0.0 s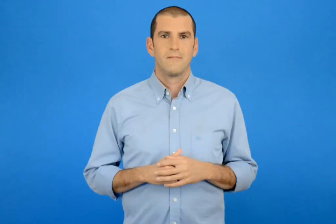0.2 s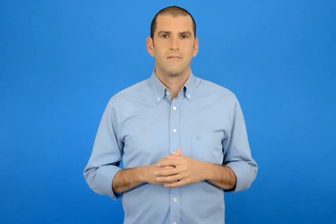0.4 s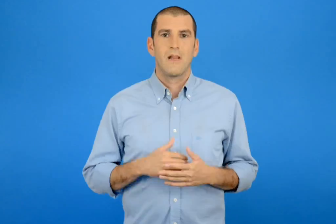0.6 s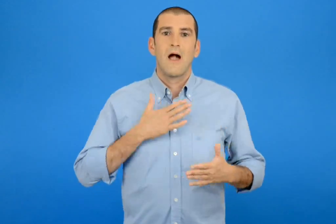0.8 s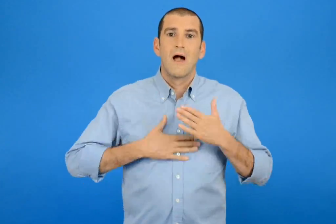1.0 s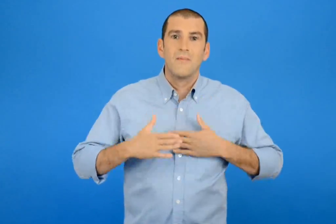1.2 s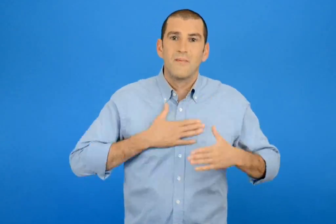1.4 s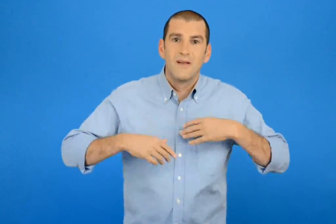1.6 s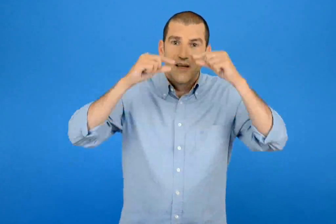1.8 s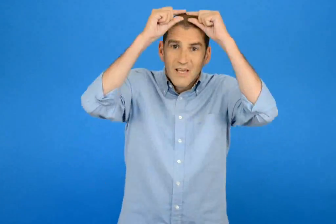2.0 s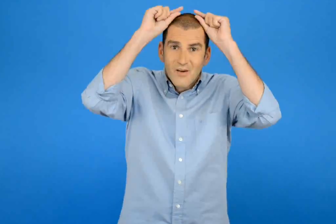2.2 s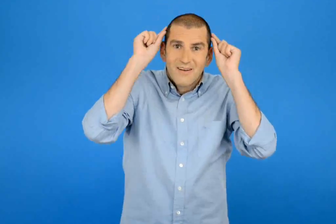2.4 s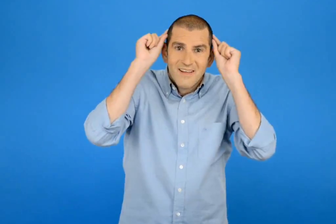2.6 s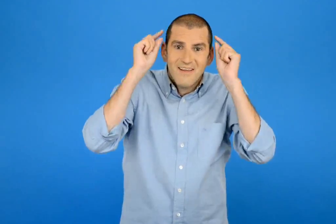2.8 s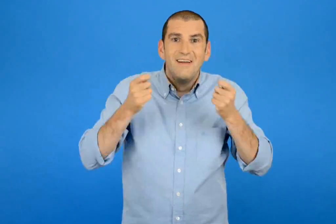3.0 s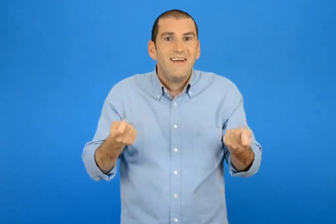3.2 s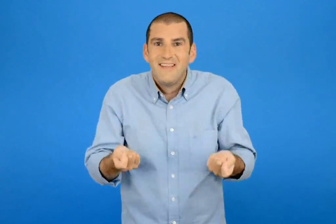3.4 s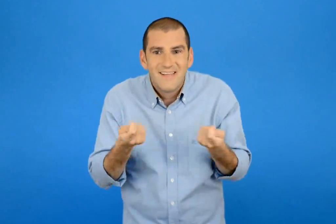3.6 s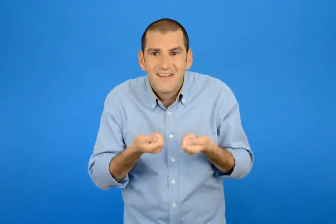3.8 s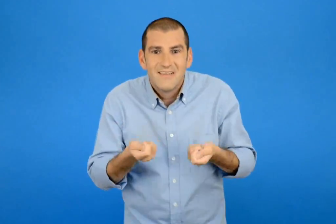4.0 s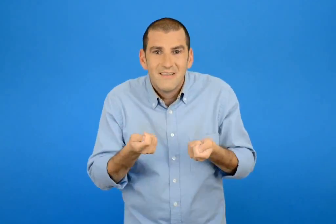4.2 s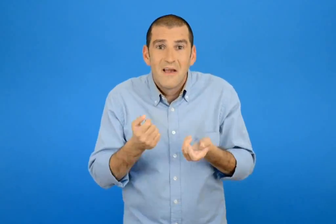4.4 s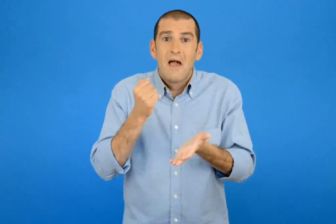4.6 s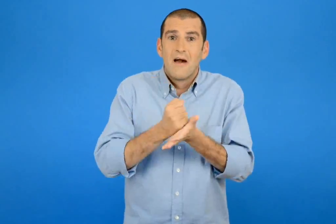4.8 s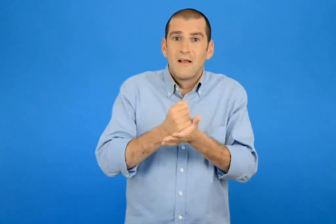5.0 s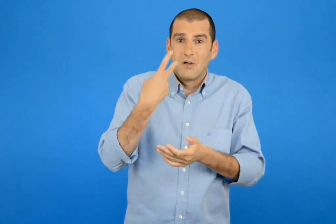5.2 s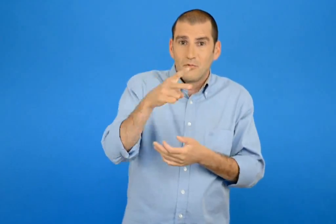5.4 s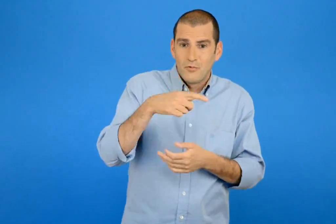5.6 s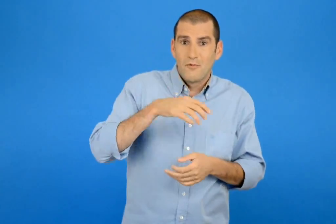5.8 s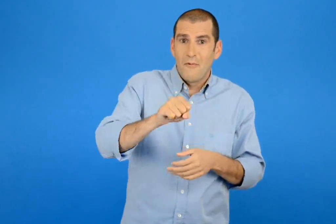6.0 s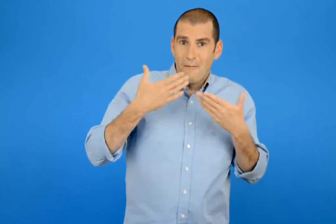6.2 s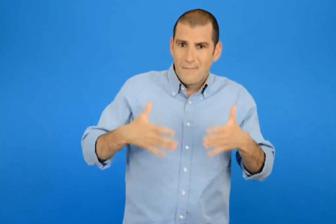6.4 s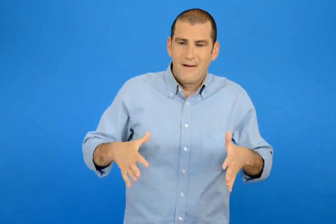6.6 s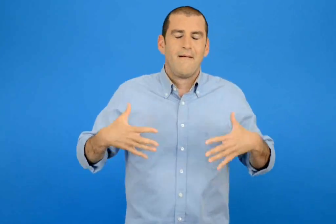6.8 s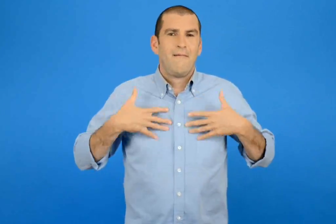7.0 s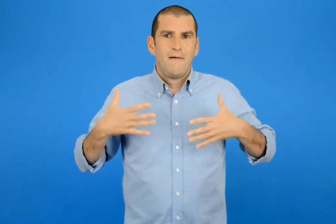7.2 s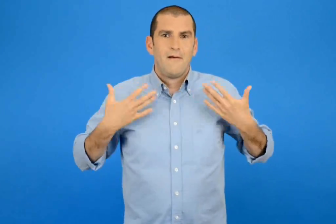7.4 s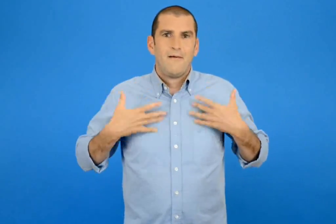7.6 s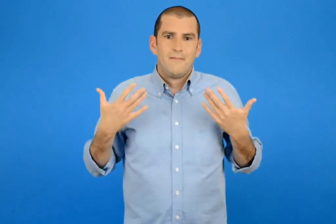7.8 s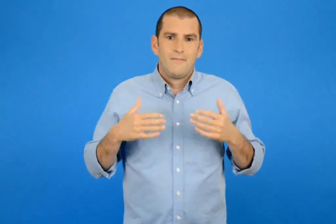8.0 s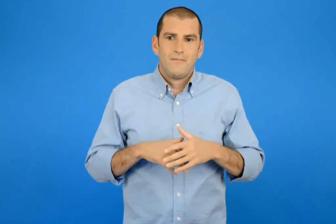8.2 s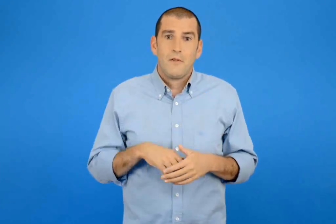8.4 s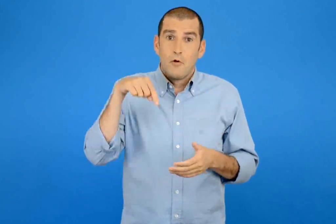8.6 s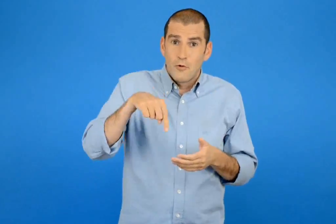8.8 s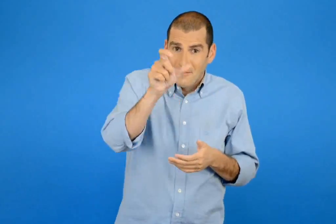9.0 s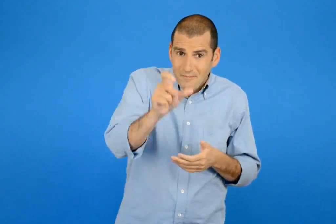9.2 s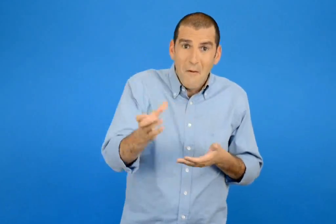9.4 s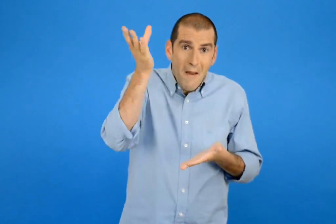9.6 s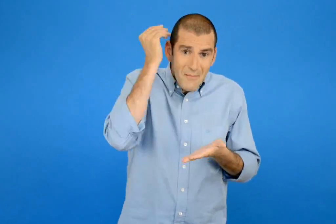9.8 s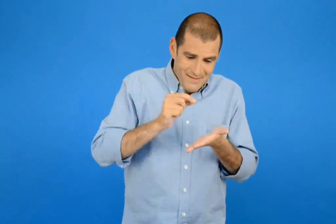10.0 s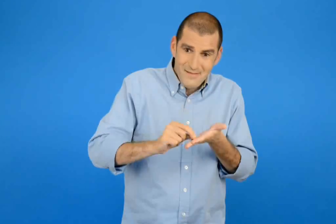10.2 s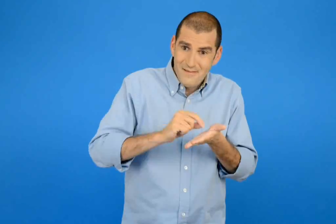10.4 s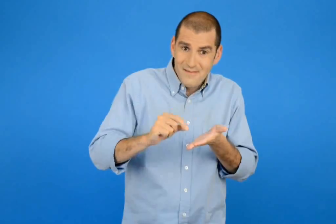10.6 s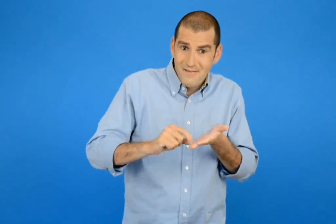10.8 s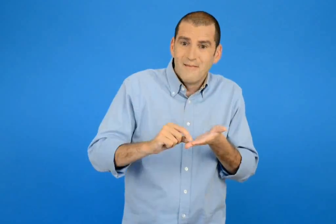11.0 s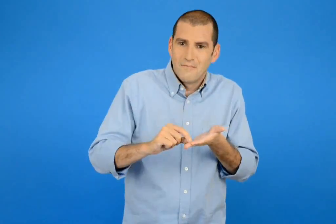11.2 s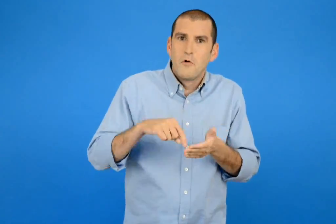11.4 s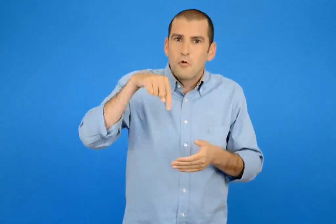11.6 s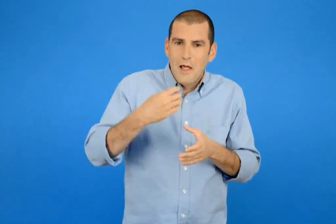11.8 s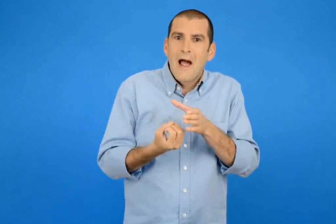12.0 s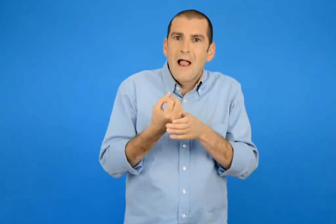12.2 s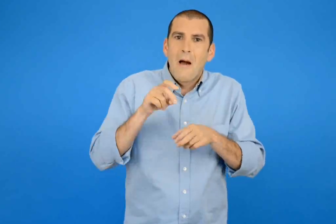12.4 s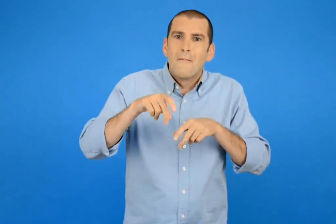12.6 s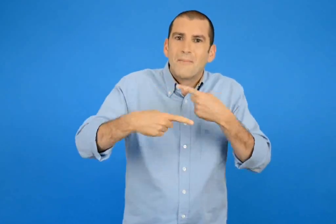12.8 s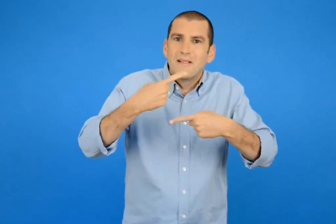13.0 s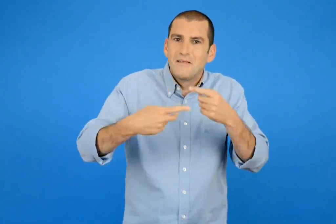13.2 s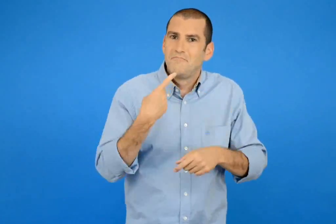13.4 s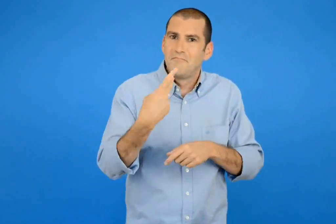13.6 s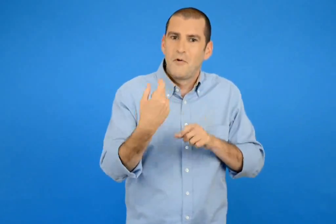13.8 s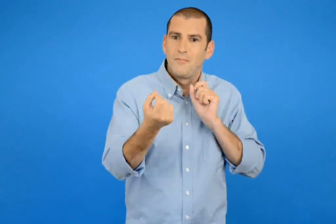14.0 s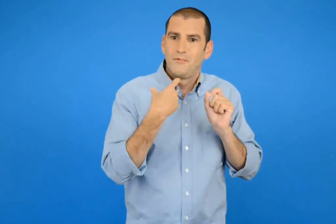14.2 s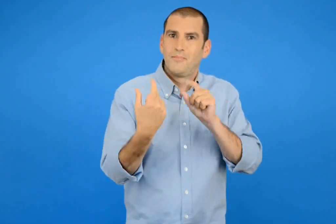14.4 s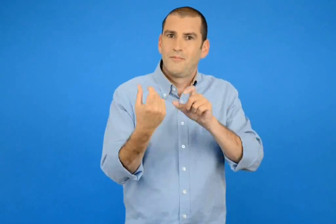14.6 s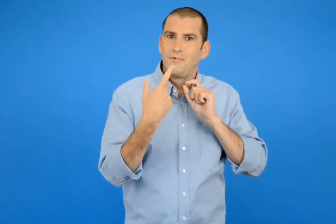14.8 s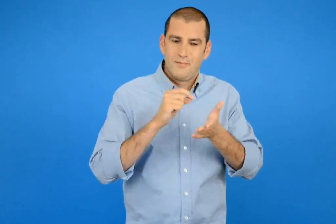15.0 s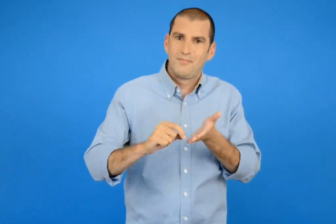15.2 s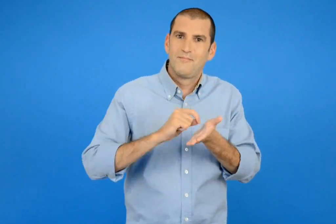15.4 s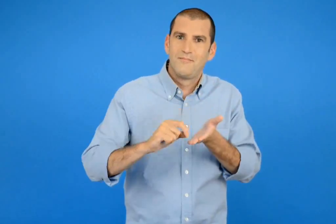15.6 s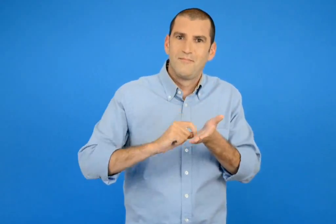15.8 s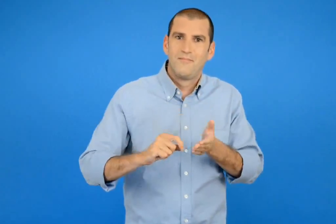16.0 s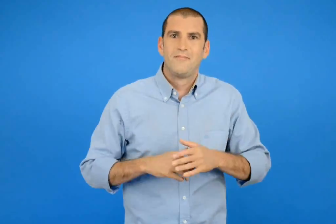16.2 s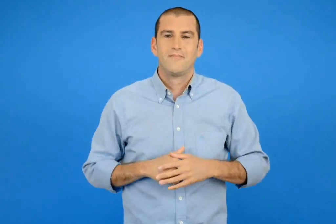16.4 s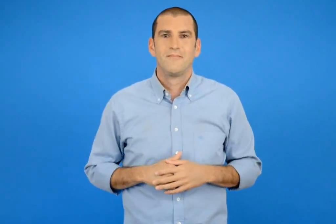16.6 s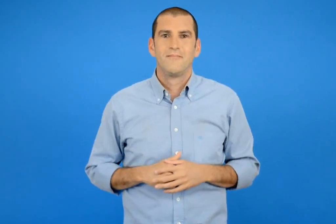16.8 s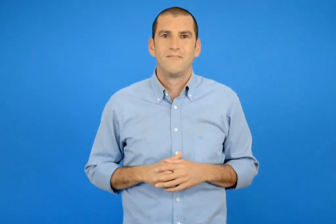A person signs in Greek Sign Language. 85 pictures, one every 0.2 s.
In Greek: αγαπημένη μου ιωάννα τι κάνεις ; χάρηκα πολύ που πήρα το γράμμα σου τώρα που έμαθες να γράφεις θα γράφουμε ο ένας στον άλλο τις περιπέτειες μας
